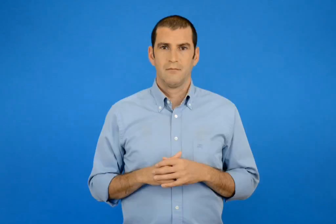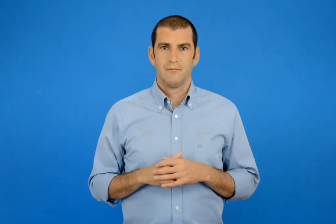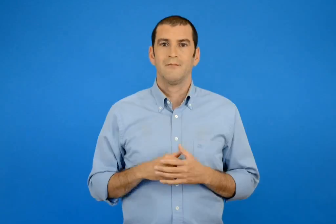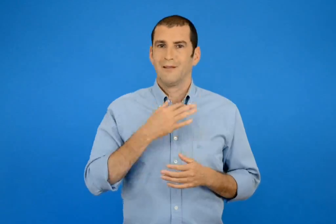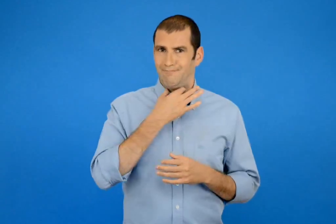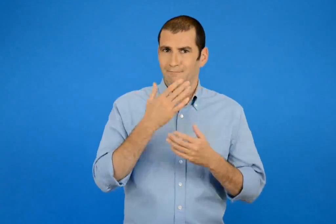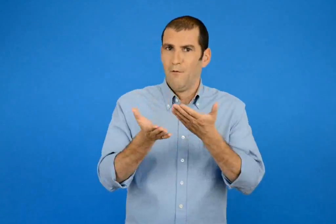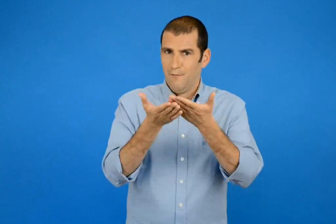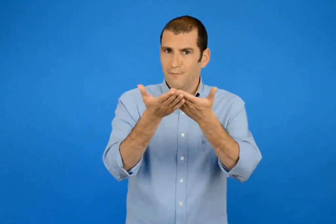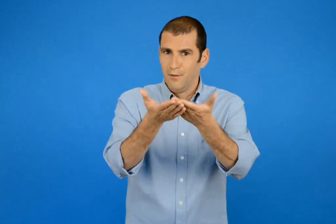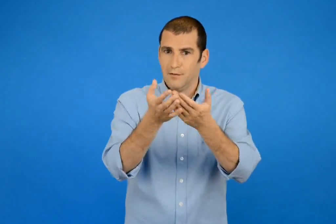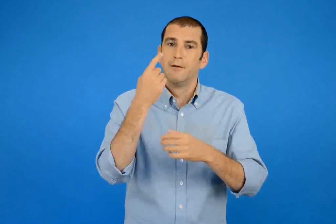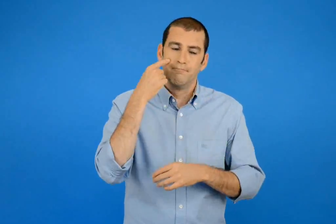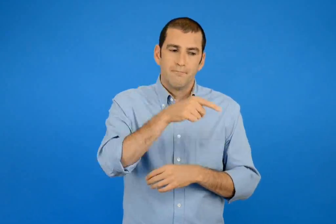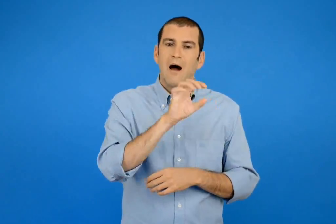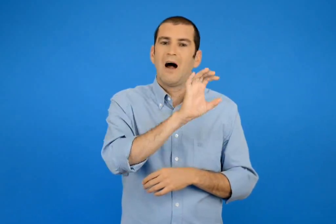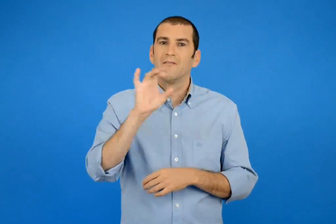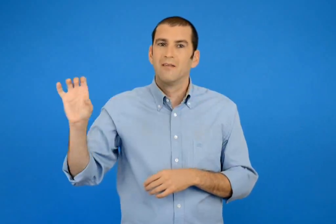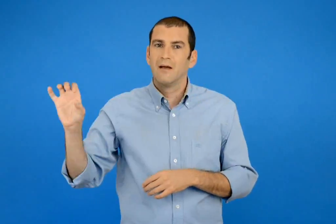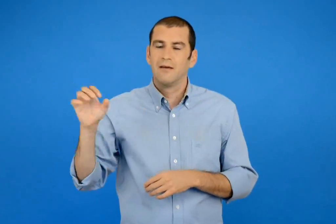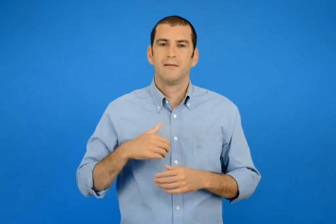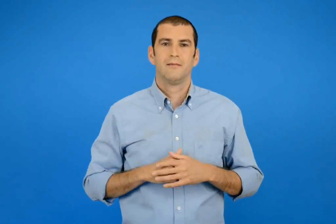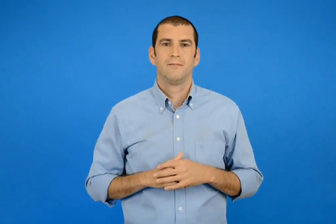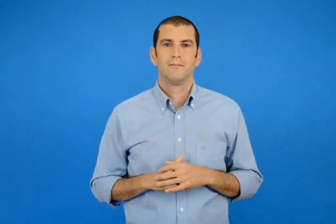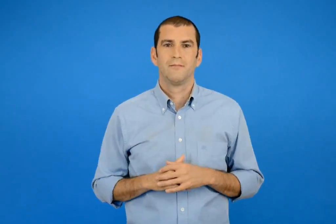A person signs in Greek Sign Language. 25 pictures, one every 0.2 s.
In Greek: για να βοηθηθείς δες την αλφάβητα
